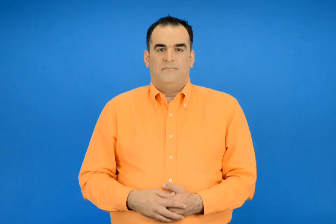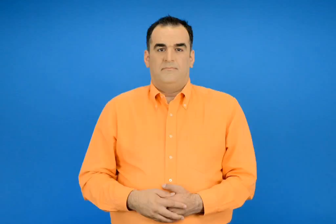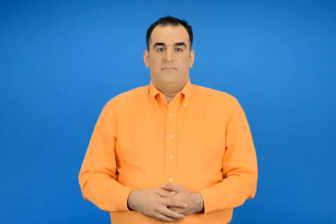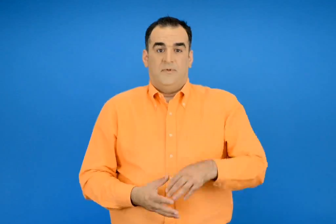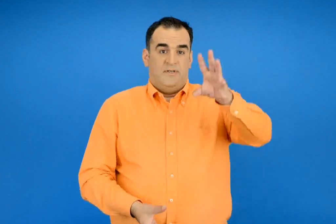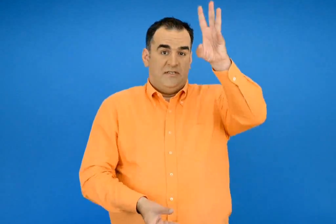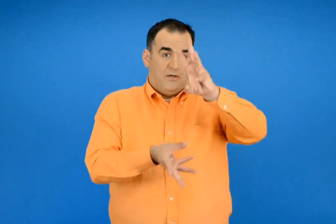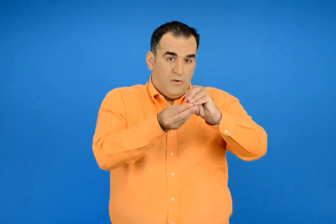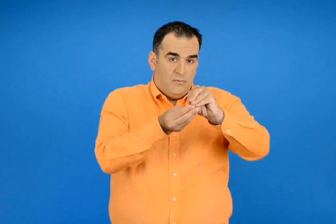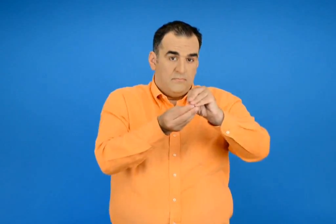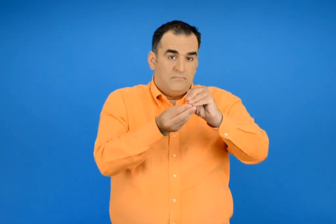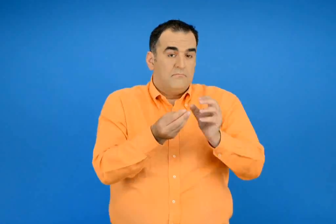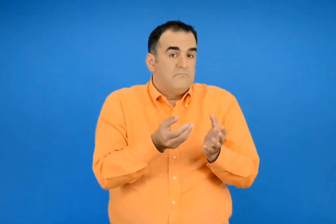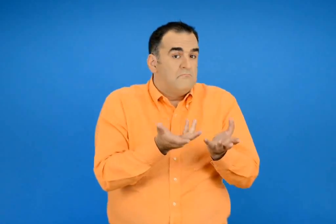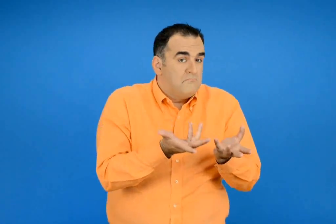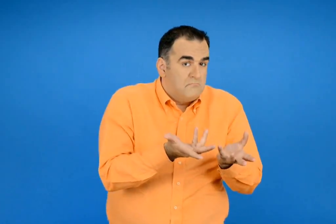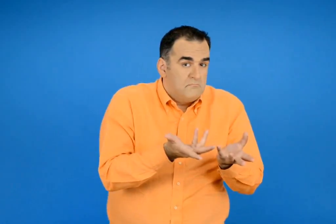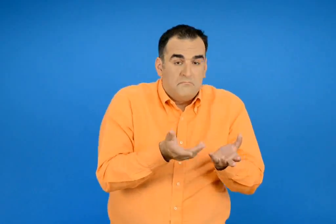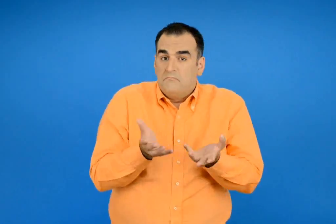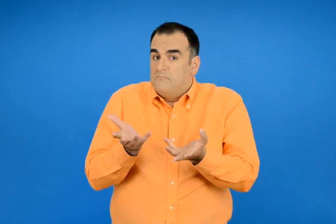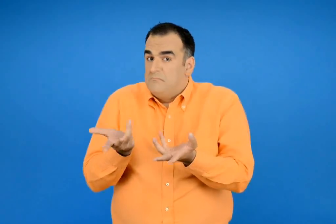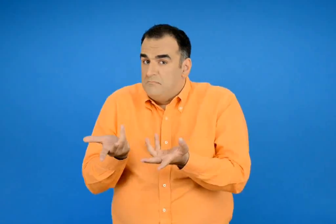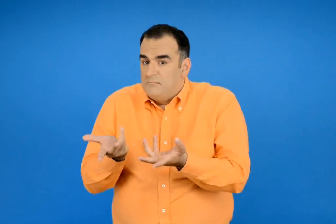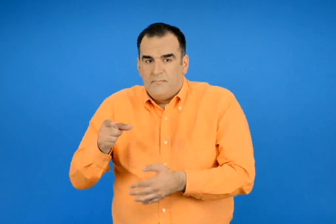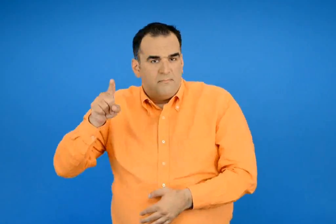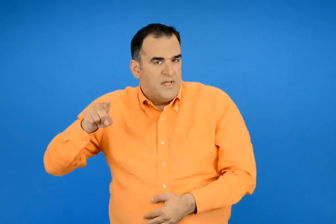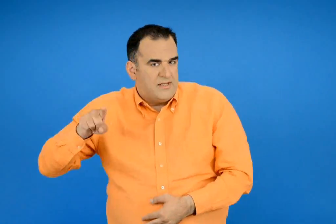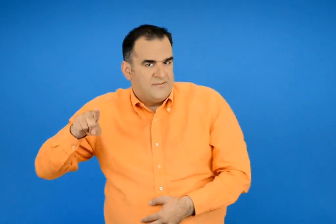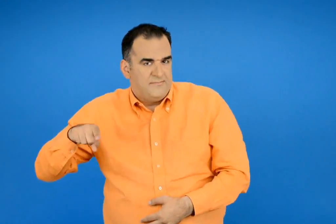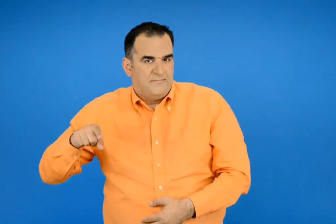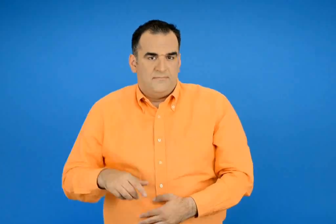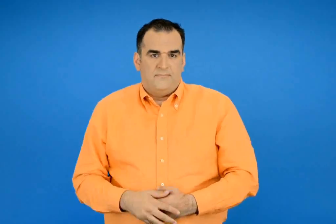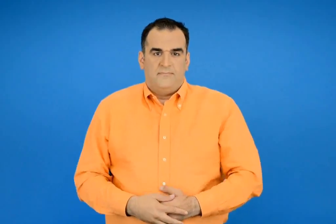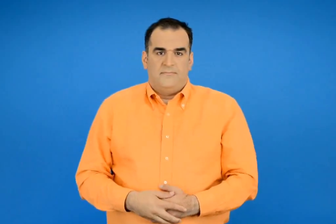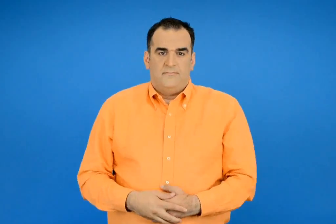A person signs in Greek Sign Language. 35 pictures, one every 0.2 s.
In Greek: σύνολο ημέρες
